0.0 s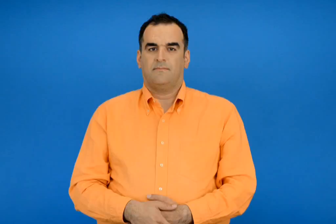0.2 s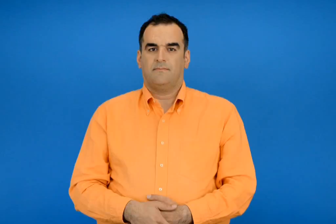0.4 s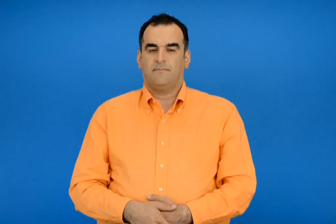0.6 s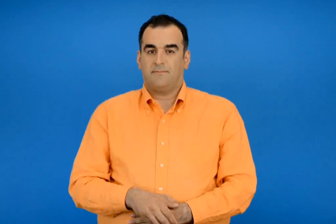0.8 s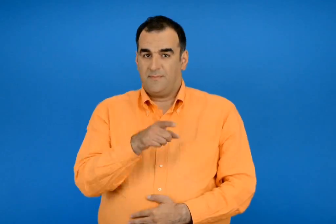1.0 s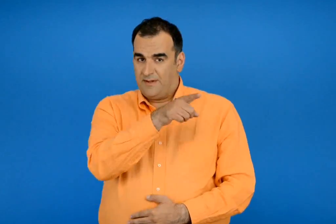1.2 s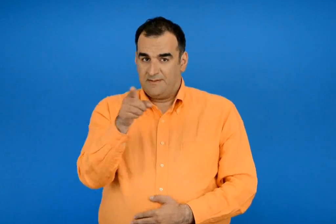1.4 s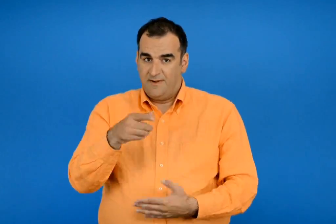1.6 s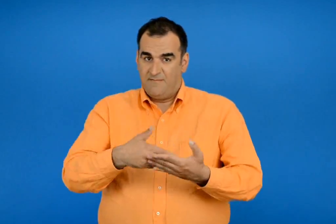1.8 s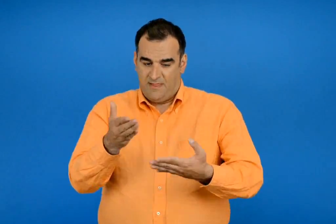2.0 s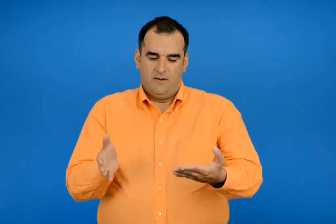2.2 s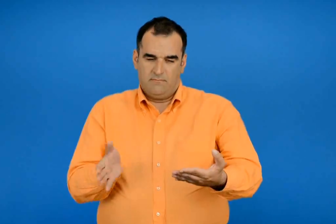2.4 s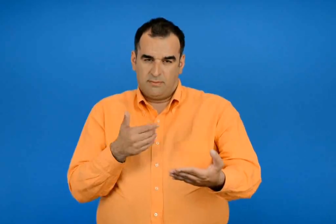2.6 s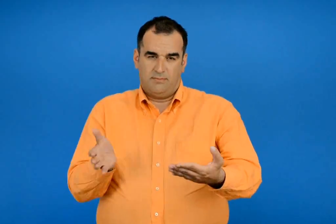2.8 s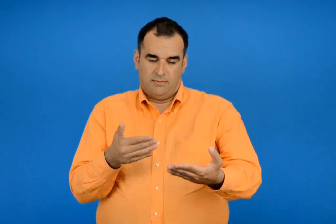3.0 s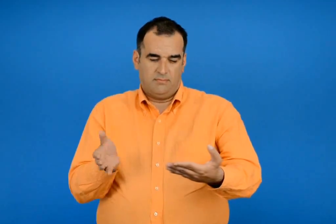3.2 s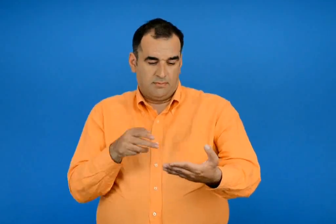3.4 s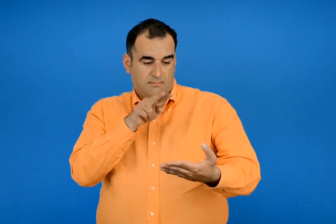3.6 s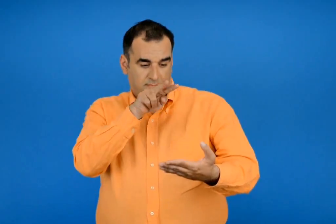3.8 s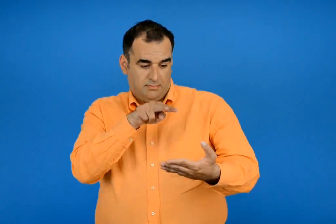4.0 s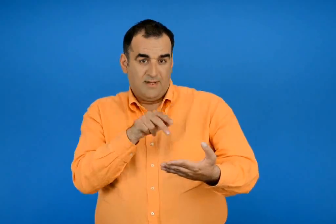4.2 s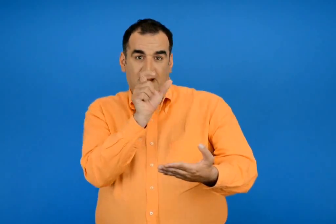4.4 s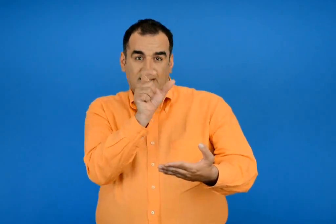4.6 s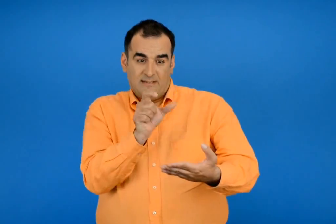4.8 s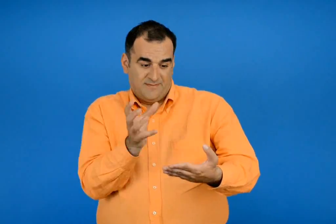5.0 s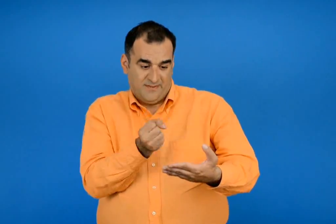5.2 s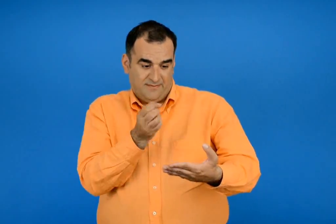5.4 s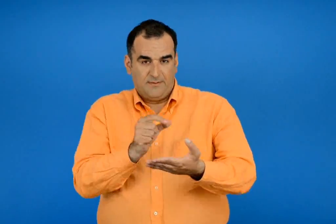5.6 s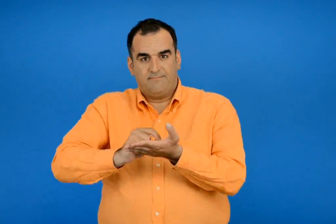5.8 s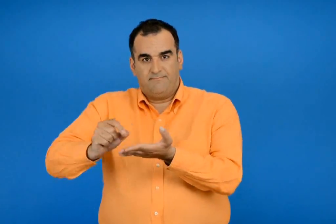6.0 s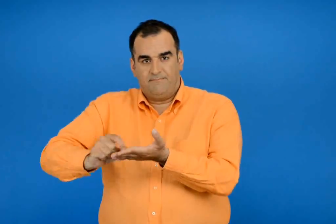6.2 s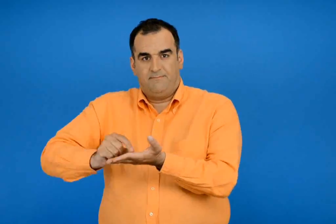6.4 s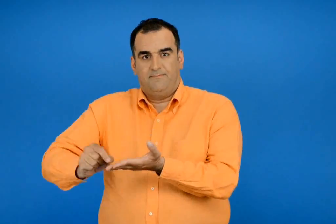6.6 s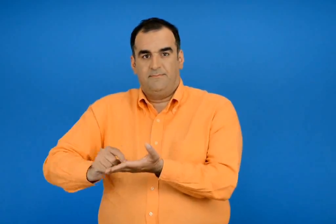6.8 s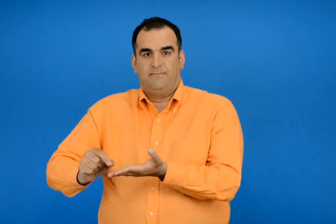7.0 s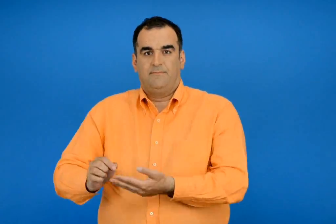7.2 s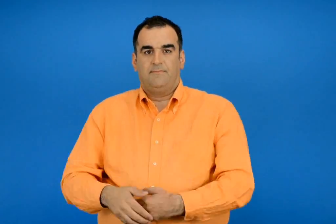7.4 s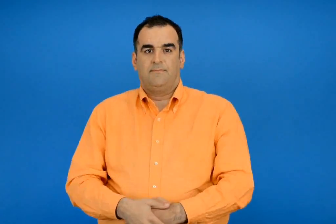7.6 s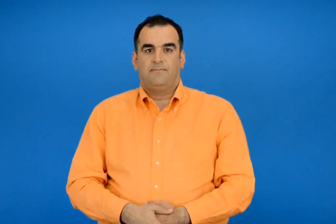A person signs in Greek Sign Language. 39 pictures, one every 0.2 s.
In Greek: ξεφυλλίστε μια εφημερίδα γράψτε τι βρίσκουμε στις σελίδες της
